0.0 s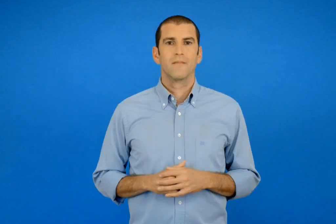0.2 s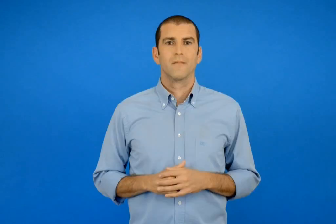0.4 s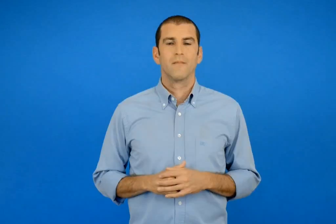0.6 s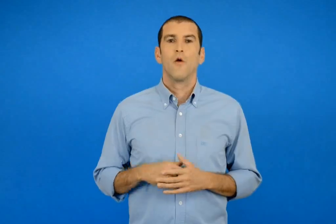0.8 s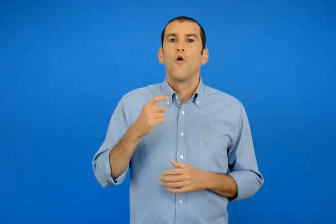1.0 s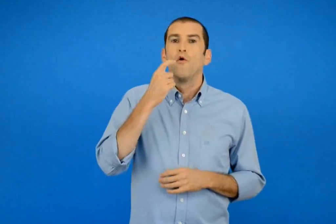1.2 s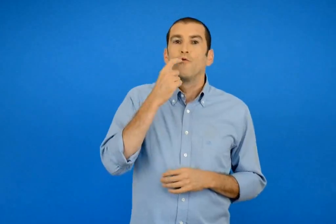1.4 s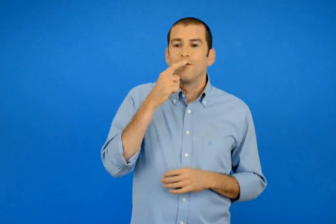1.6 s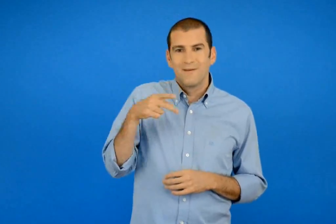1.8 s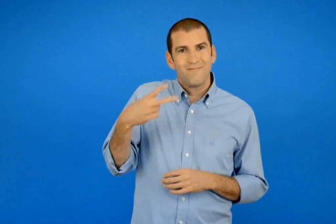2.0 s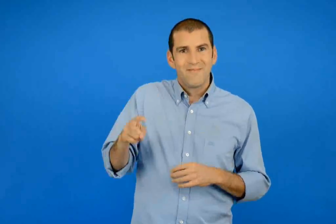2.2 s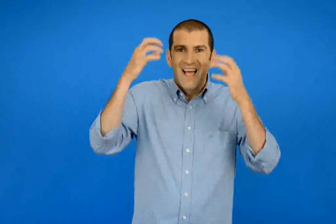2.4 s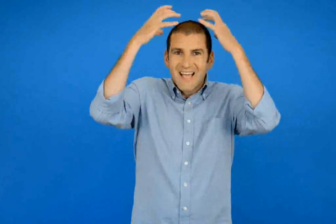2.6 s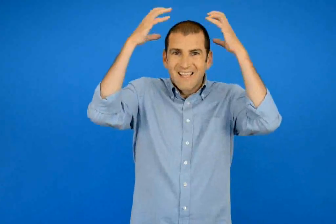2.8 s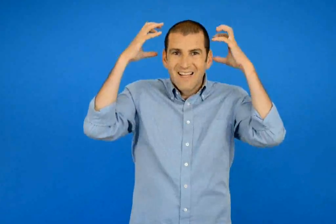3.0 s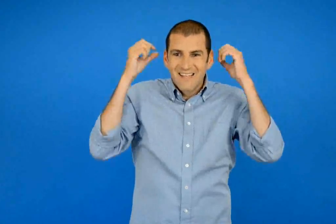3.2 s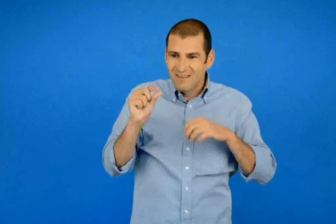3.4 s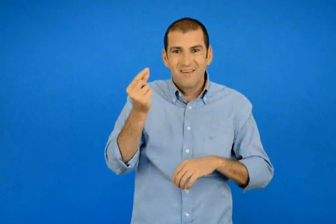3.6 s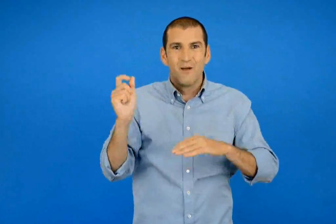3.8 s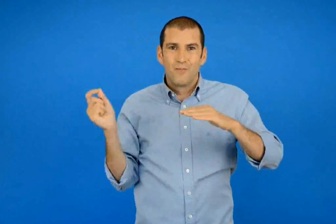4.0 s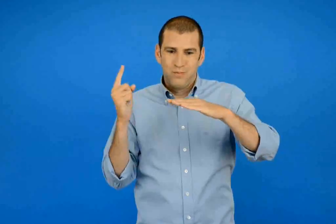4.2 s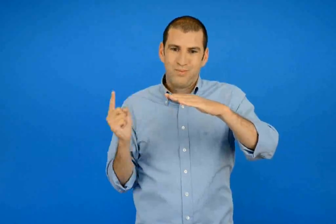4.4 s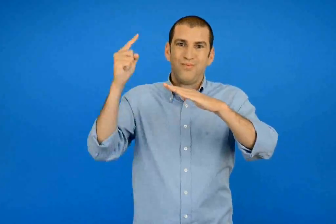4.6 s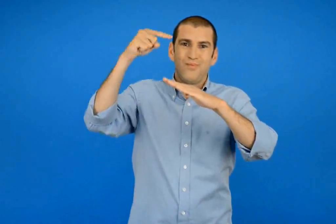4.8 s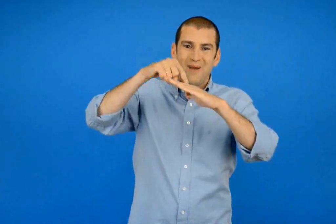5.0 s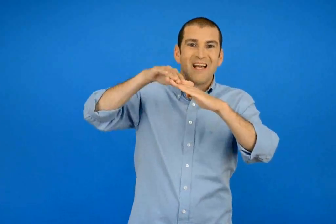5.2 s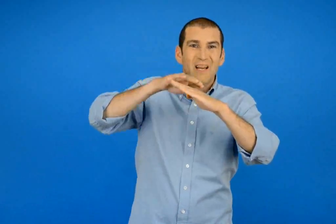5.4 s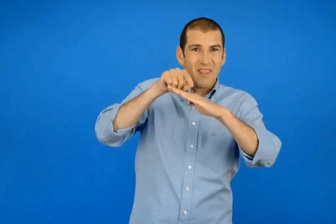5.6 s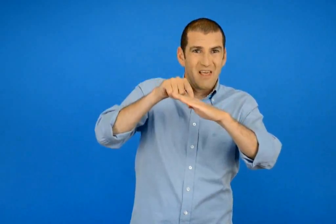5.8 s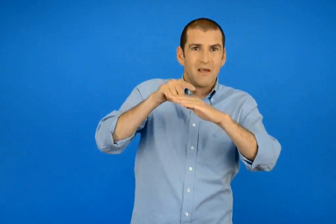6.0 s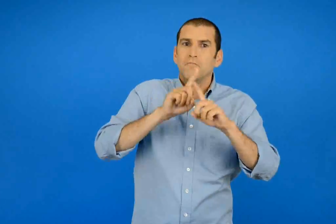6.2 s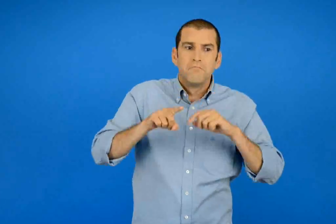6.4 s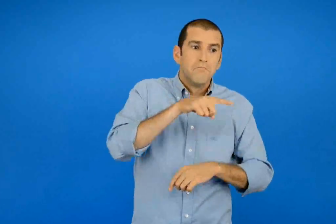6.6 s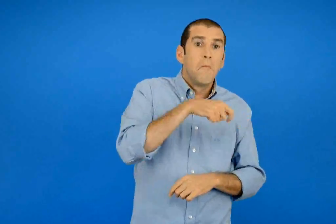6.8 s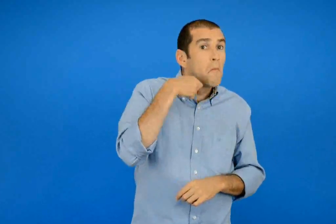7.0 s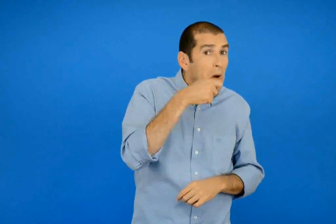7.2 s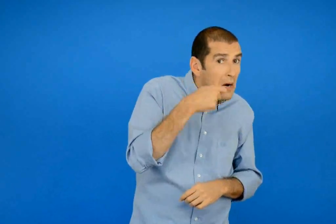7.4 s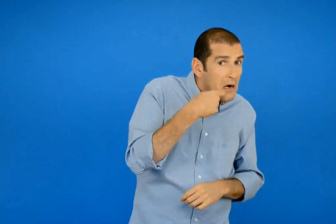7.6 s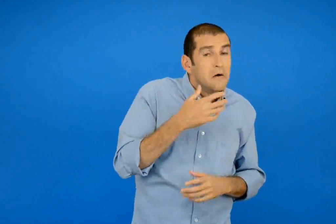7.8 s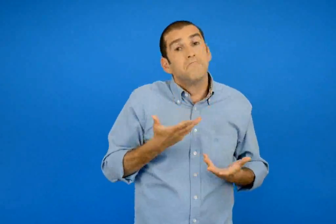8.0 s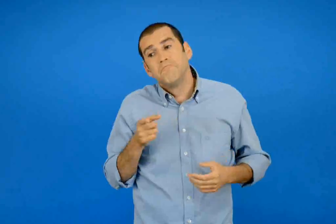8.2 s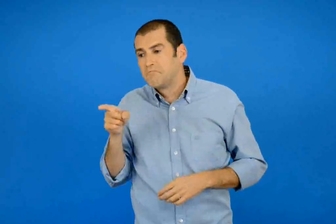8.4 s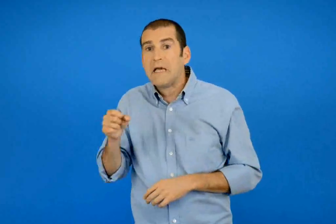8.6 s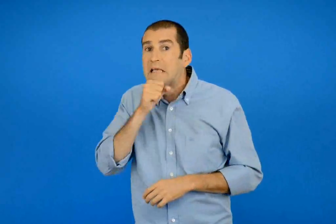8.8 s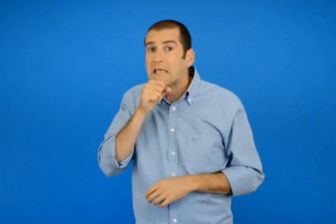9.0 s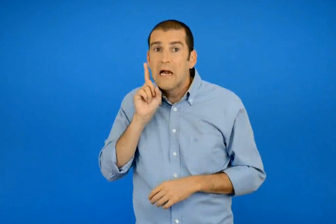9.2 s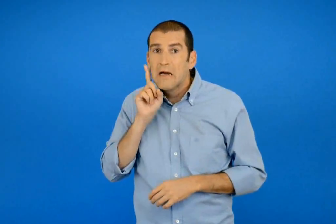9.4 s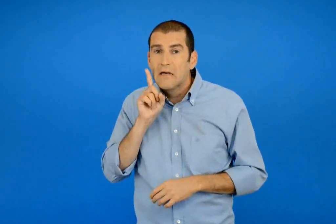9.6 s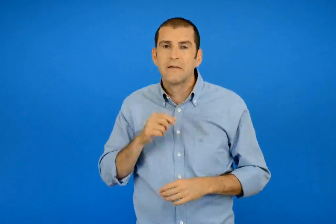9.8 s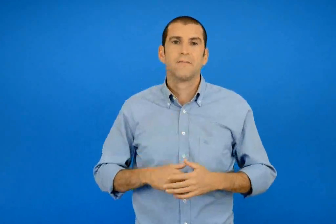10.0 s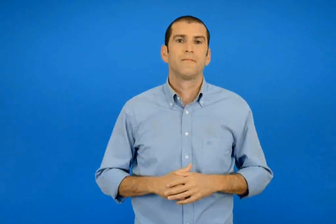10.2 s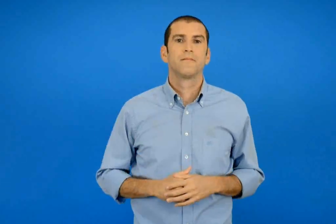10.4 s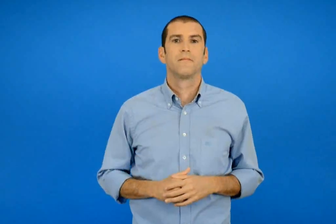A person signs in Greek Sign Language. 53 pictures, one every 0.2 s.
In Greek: η γιαγιά η η μαμά πέταξε το δόντι της γαλήνης στα κεραμιδιά ;
